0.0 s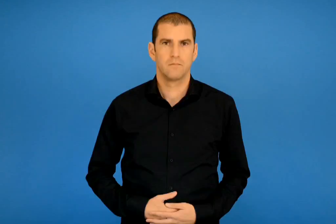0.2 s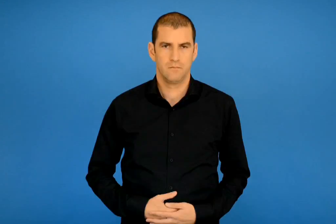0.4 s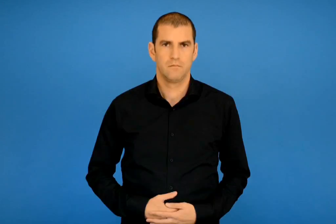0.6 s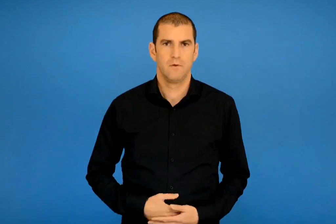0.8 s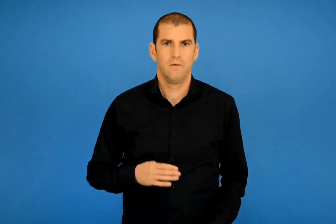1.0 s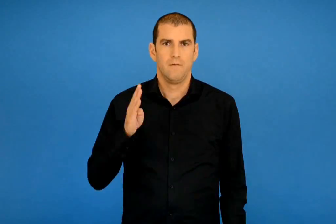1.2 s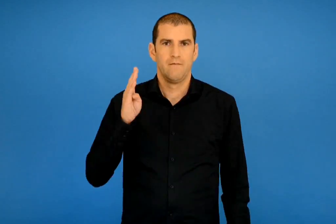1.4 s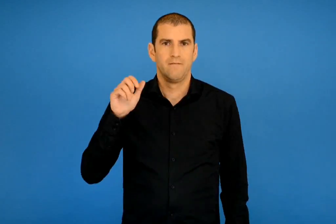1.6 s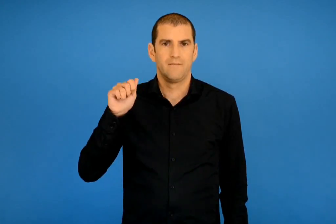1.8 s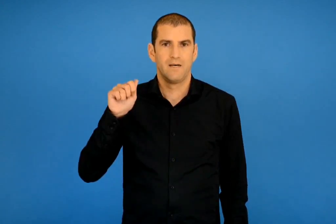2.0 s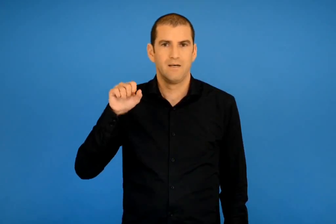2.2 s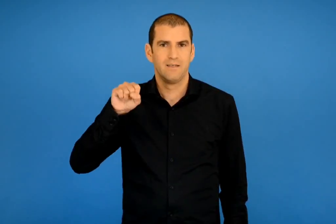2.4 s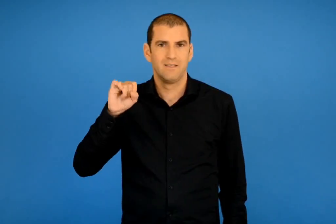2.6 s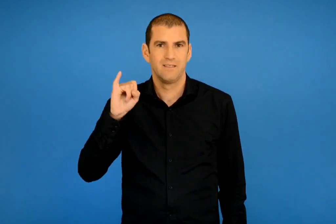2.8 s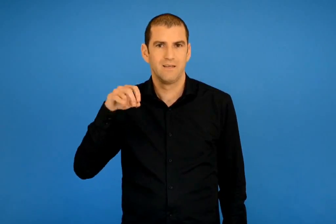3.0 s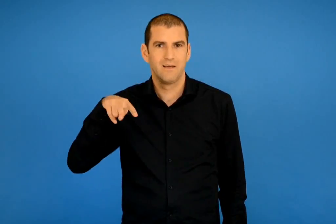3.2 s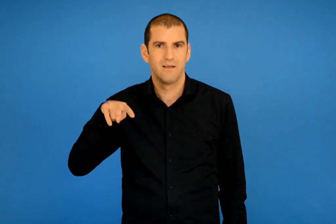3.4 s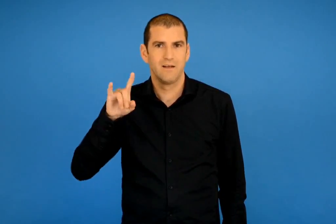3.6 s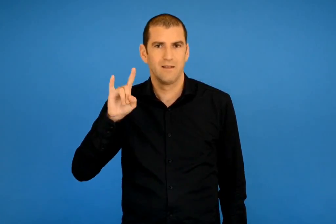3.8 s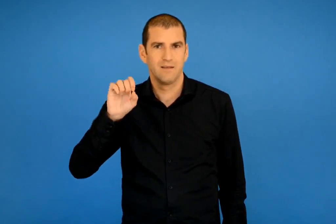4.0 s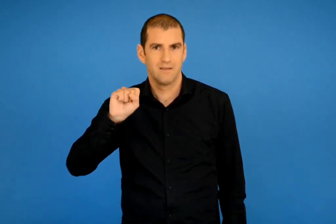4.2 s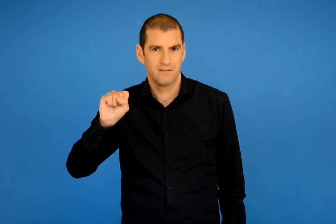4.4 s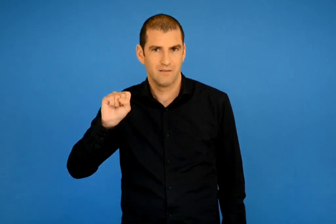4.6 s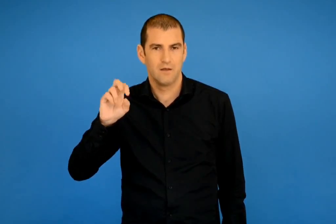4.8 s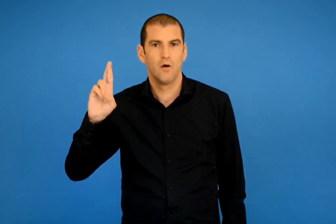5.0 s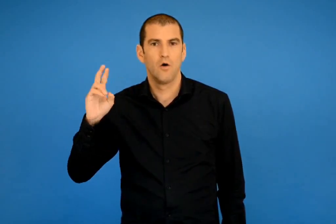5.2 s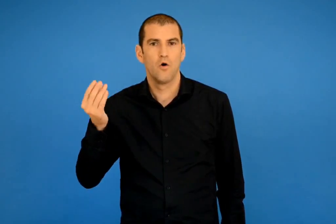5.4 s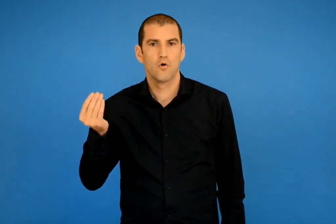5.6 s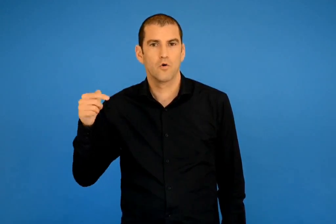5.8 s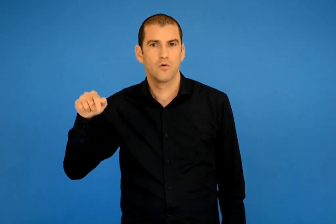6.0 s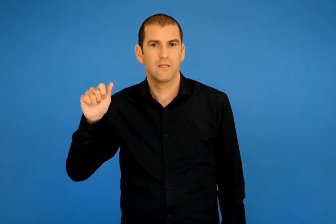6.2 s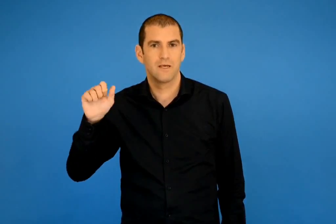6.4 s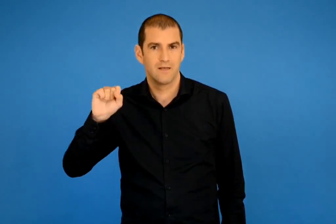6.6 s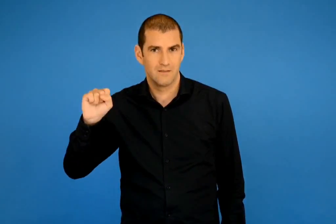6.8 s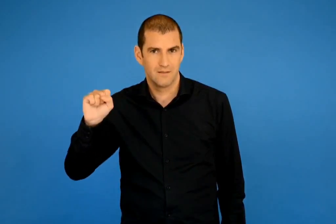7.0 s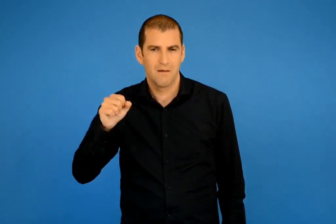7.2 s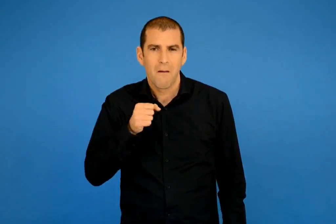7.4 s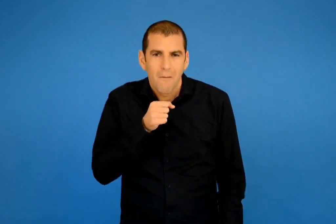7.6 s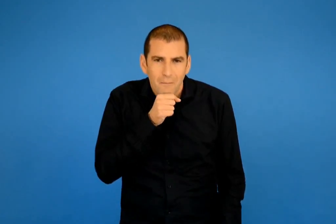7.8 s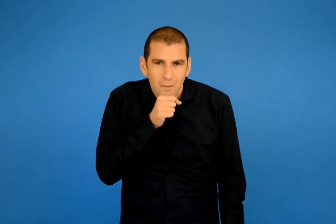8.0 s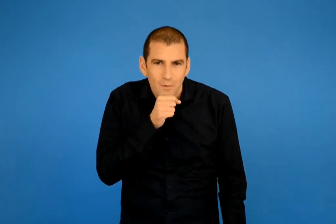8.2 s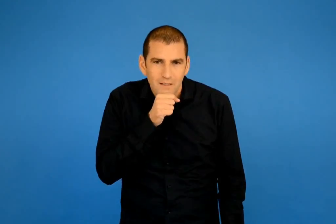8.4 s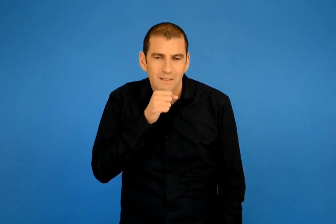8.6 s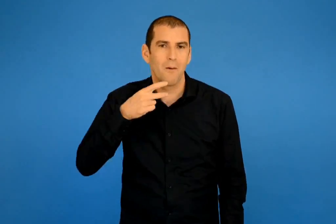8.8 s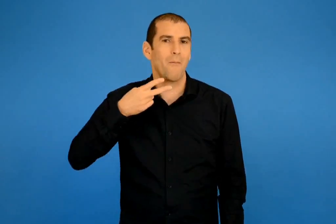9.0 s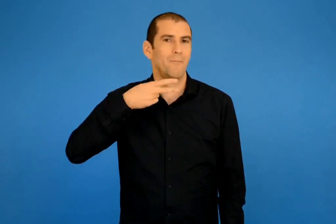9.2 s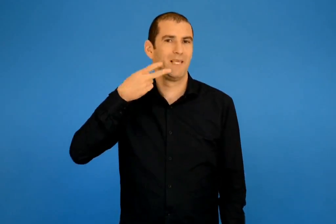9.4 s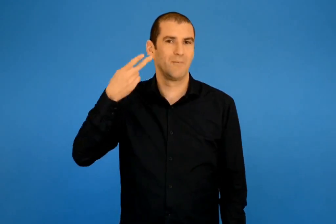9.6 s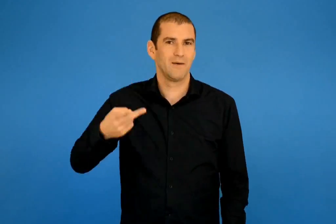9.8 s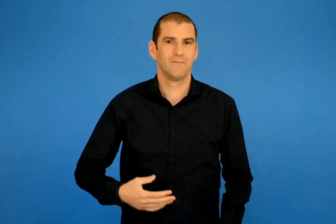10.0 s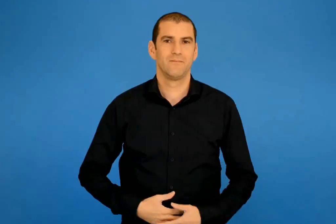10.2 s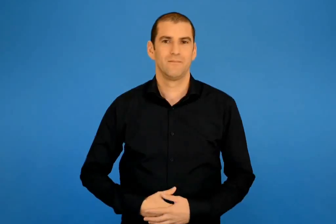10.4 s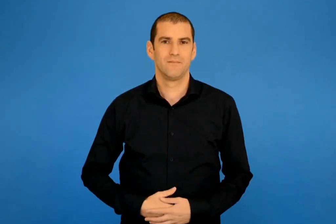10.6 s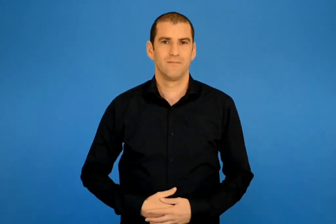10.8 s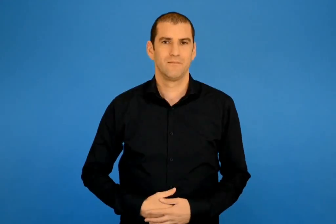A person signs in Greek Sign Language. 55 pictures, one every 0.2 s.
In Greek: βασίλης ρώτας ο παππούλης ποίημα
